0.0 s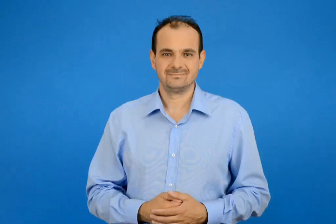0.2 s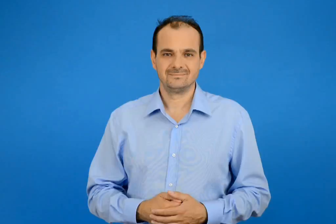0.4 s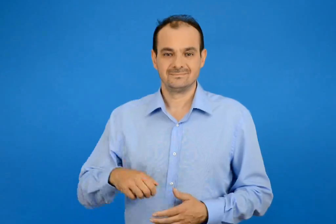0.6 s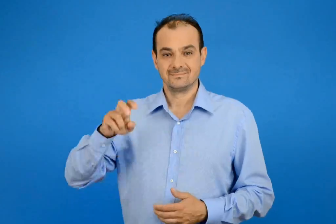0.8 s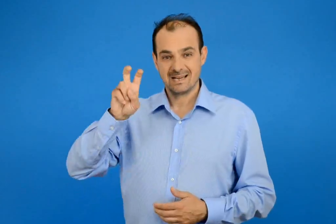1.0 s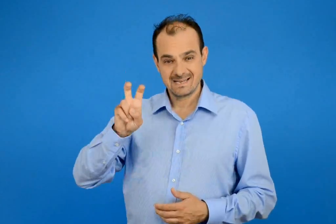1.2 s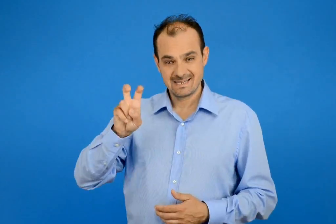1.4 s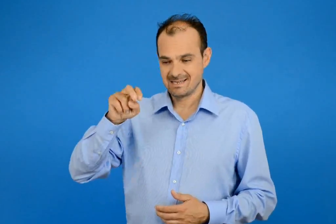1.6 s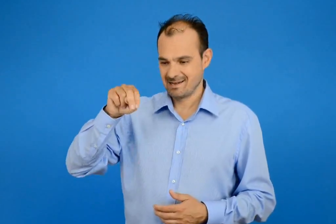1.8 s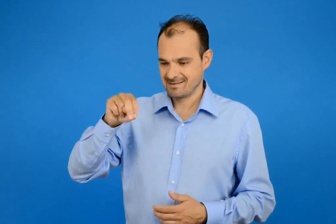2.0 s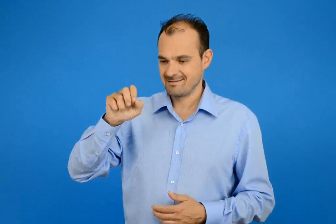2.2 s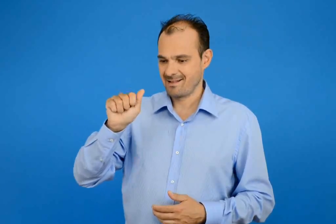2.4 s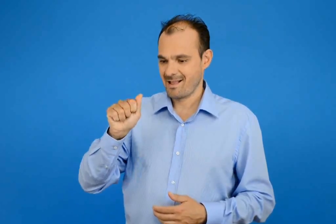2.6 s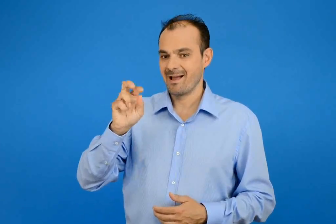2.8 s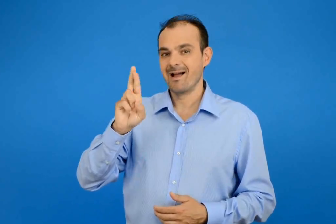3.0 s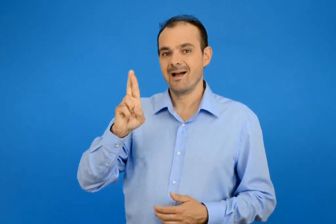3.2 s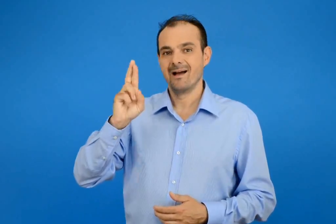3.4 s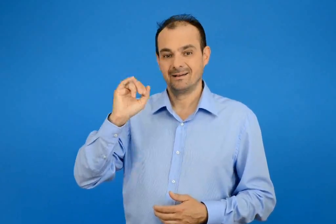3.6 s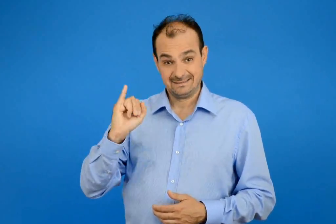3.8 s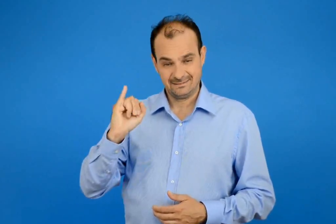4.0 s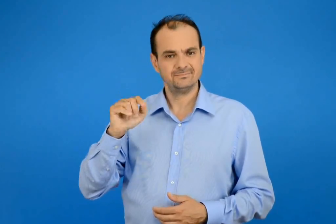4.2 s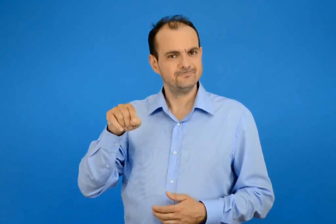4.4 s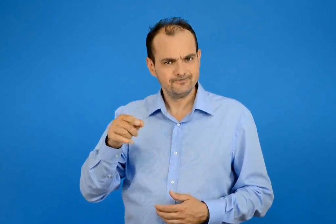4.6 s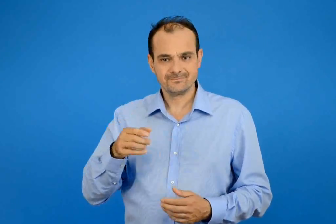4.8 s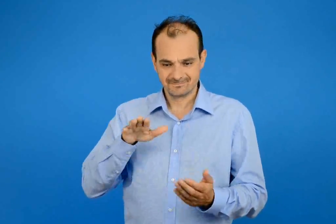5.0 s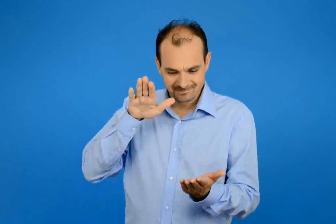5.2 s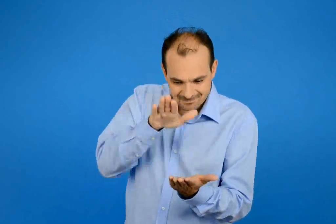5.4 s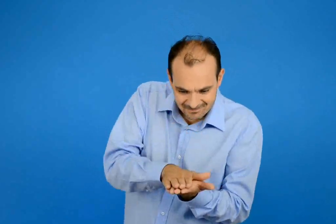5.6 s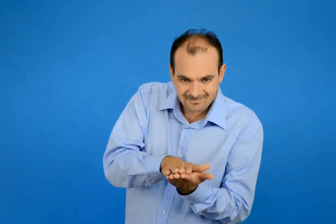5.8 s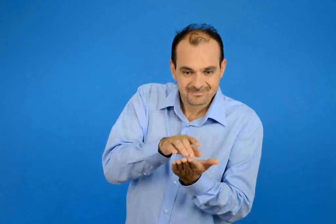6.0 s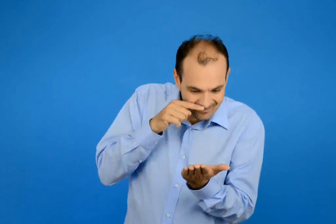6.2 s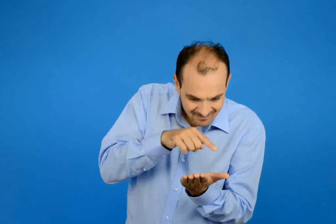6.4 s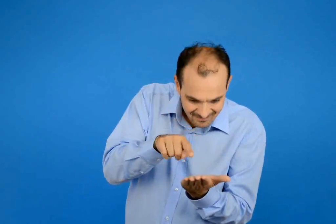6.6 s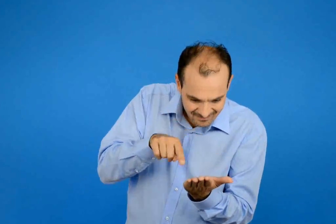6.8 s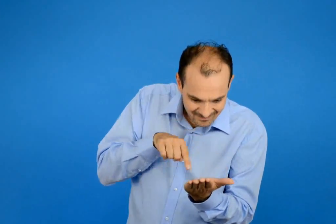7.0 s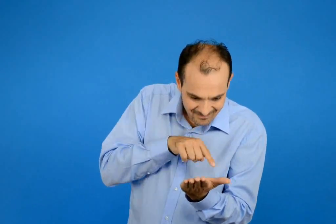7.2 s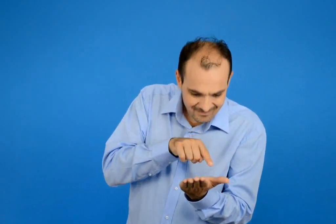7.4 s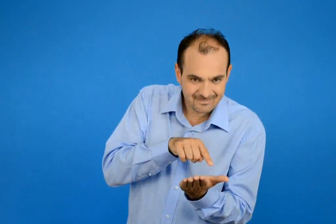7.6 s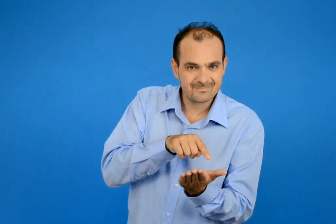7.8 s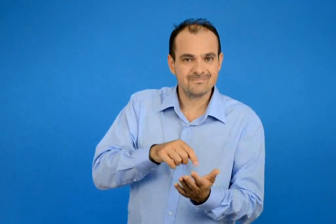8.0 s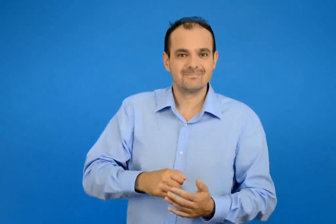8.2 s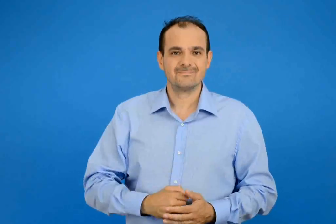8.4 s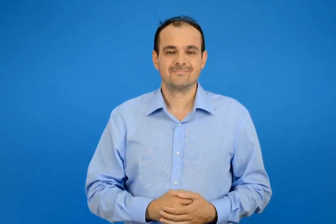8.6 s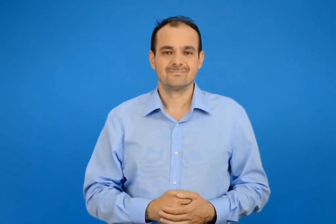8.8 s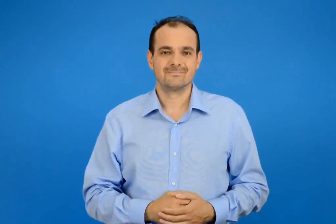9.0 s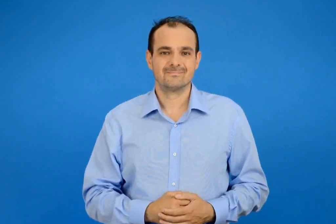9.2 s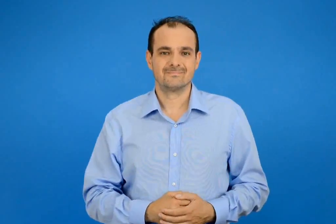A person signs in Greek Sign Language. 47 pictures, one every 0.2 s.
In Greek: χνάρι το πατημασιά
